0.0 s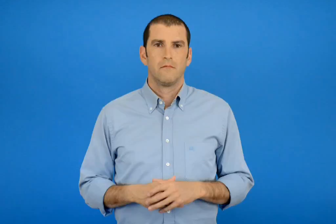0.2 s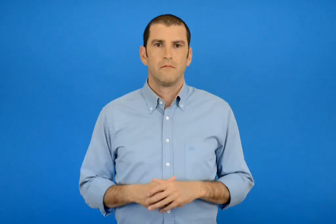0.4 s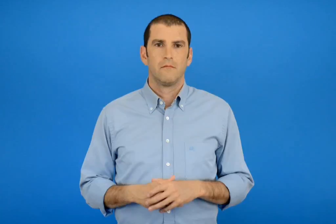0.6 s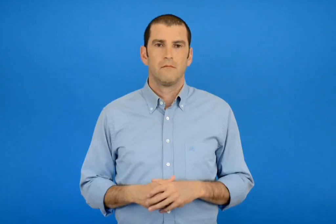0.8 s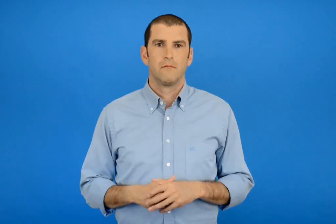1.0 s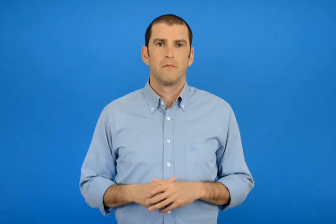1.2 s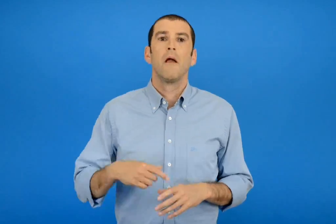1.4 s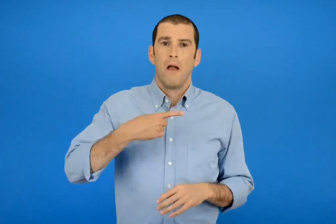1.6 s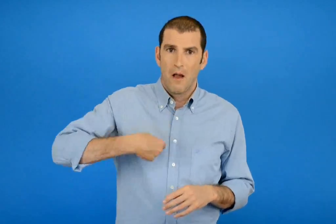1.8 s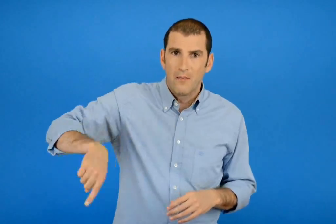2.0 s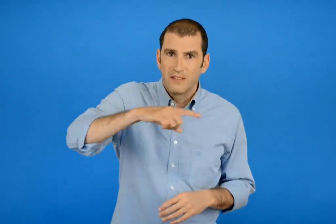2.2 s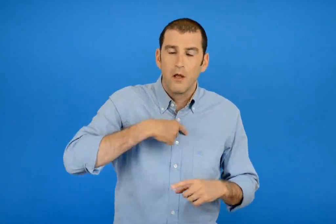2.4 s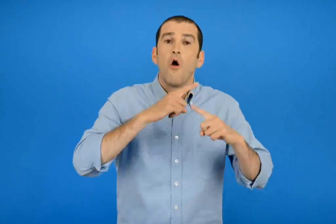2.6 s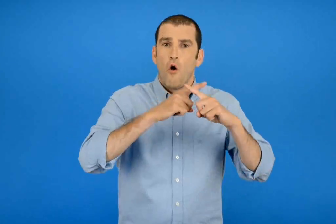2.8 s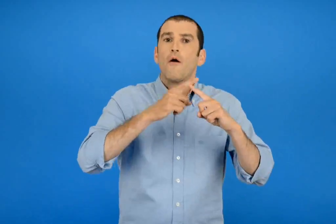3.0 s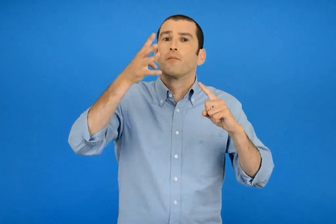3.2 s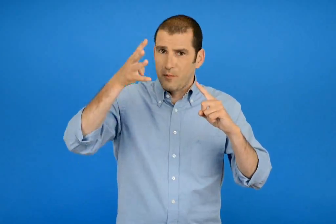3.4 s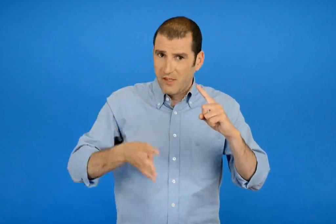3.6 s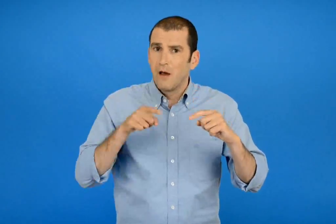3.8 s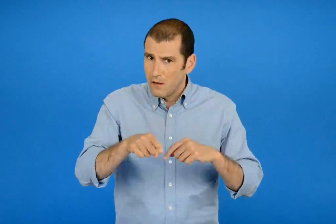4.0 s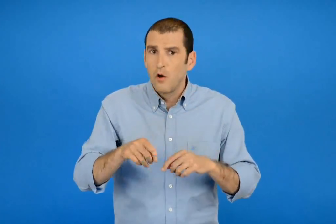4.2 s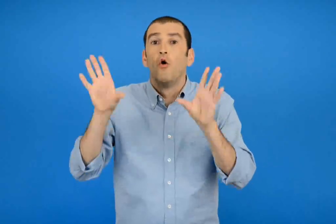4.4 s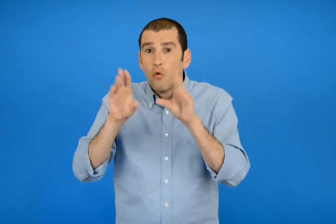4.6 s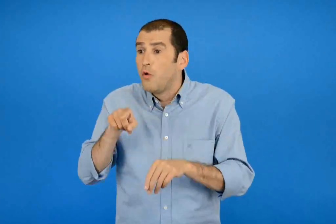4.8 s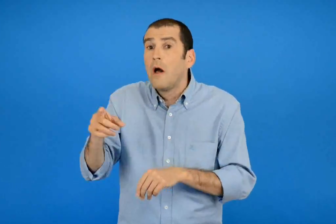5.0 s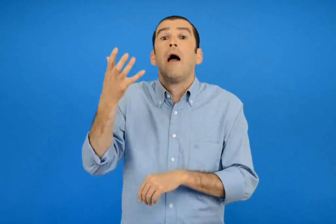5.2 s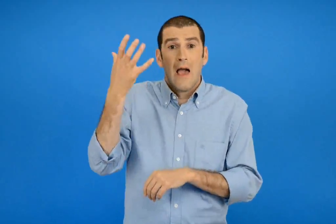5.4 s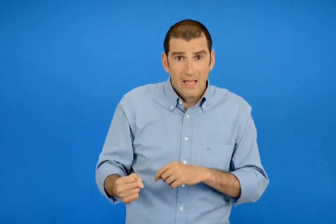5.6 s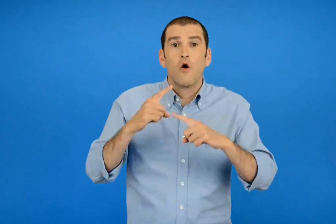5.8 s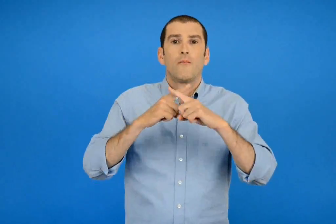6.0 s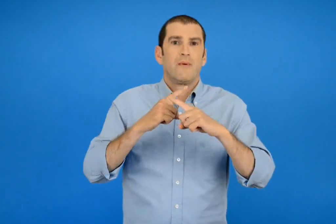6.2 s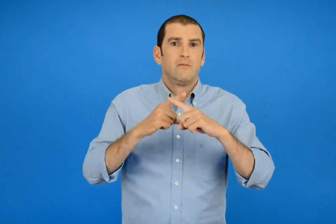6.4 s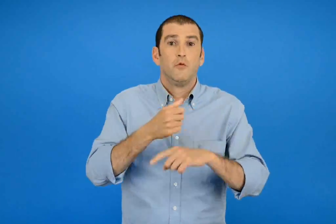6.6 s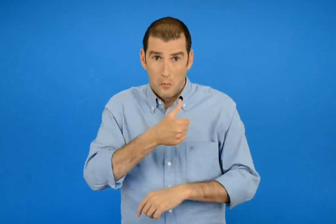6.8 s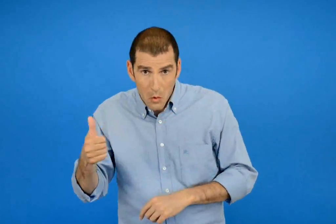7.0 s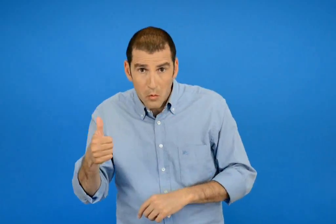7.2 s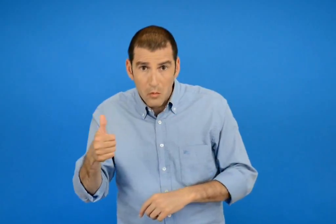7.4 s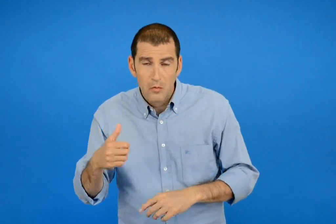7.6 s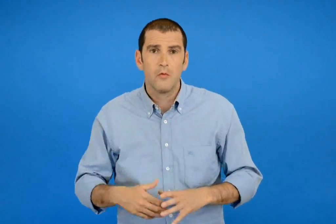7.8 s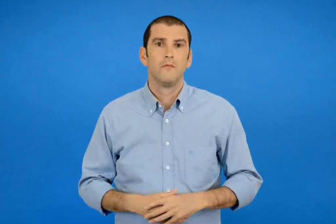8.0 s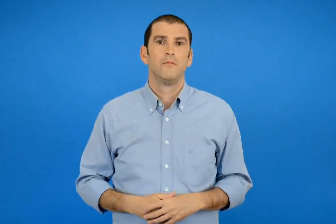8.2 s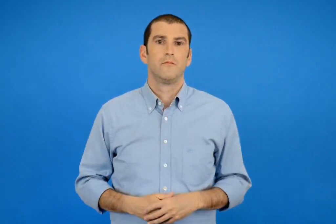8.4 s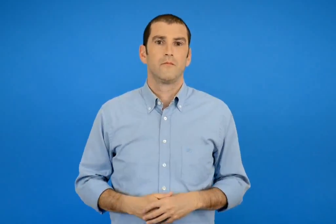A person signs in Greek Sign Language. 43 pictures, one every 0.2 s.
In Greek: προπαίδεια χρησιμοποιούμε μόνο όταν κάνουμε πολλαπλασιασμό ;
